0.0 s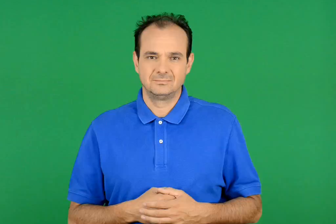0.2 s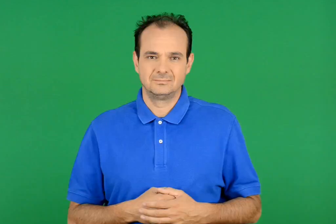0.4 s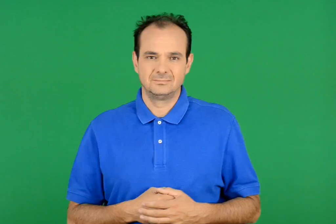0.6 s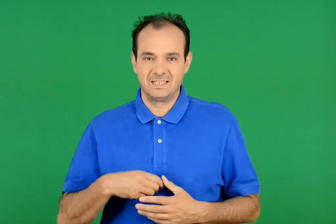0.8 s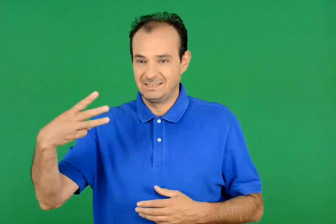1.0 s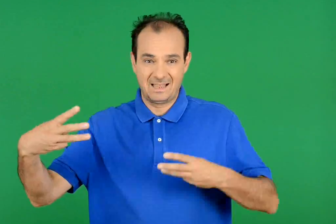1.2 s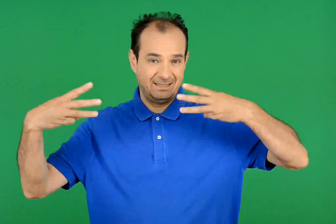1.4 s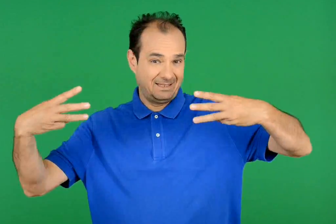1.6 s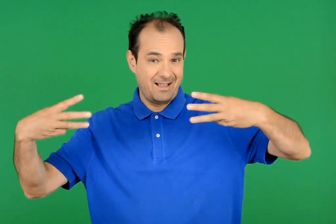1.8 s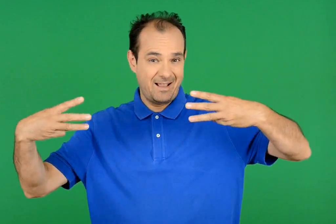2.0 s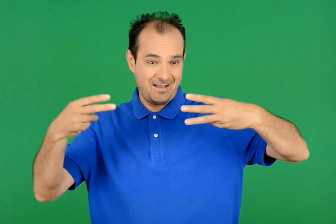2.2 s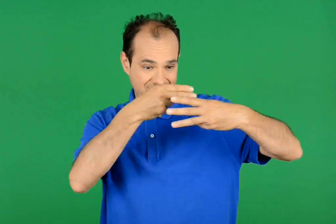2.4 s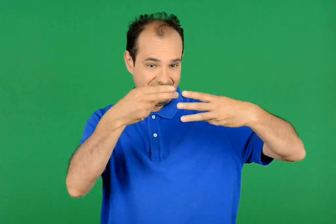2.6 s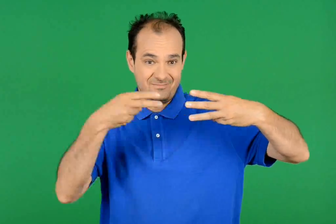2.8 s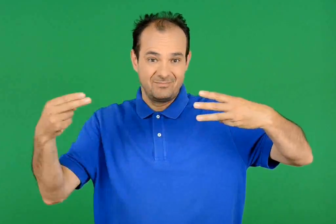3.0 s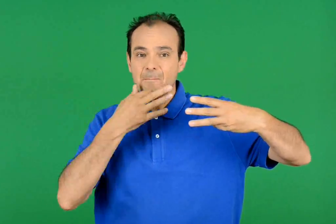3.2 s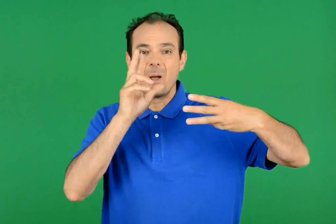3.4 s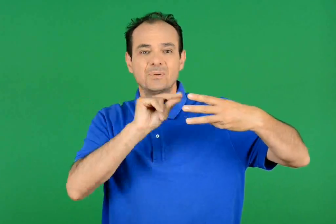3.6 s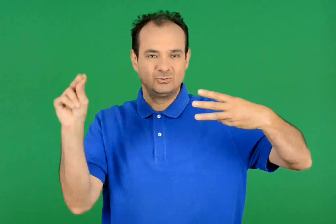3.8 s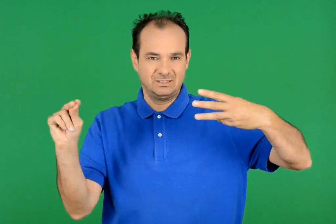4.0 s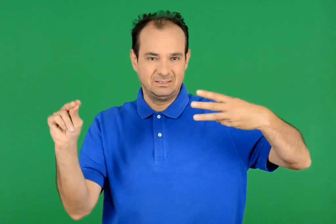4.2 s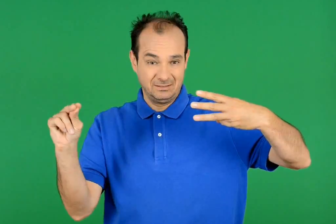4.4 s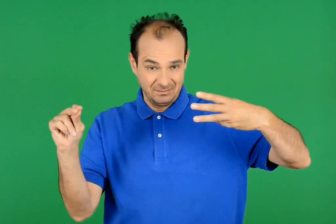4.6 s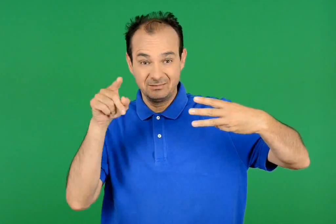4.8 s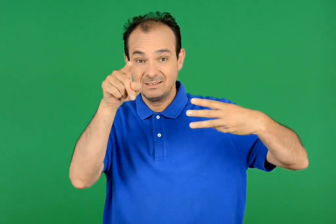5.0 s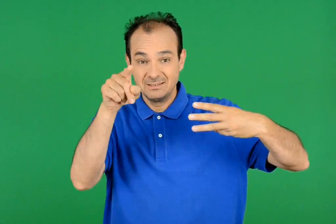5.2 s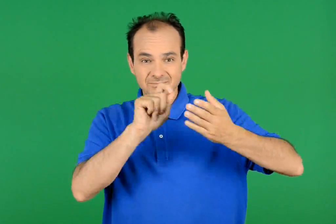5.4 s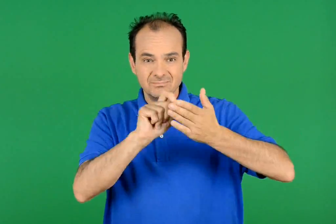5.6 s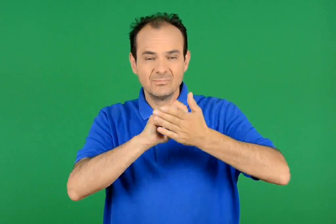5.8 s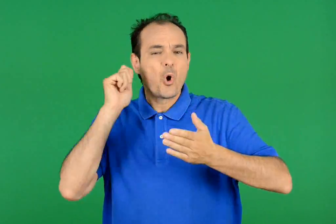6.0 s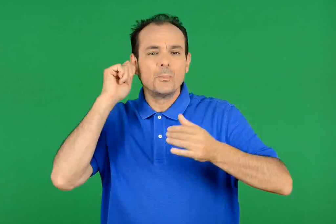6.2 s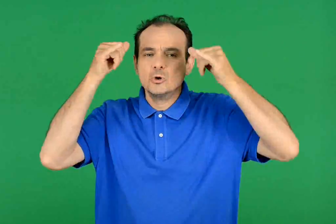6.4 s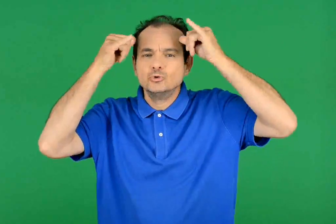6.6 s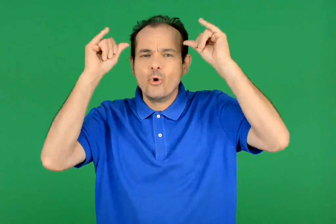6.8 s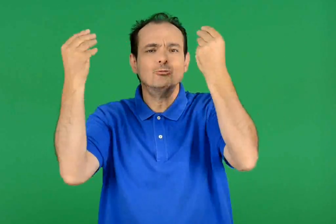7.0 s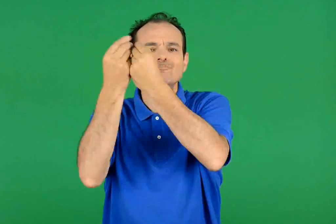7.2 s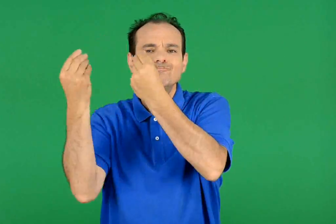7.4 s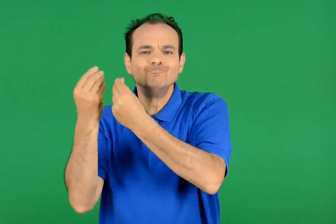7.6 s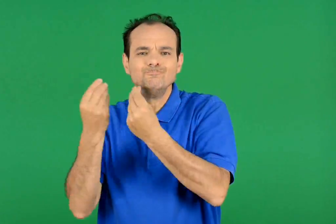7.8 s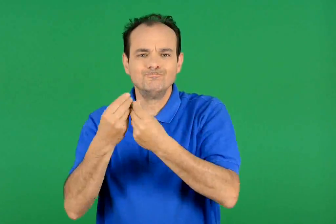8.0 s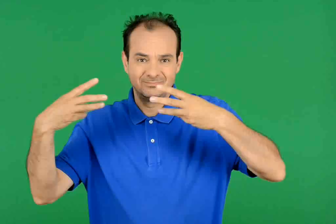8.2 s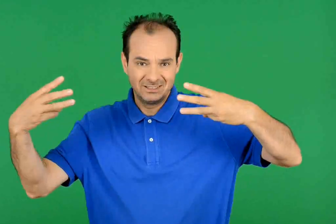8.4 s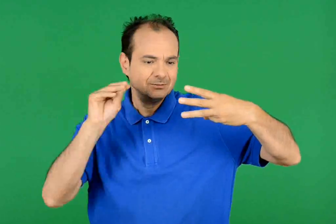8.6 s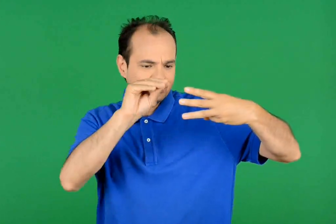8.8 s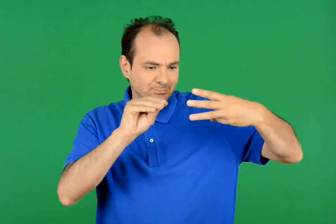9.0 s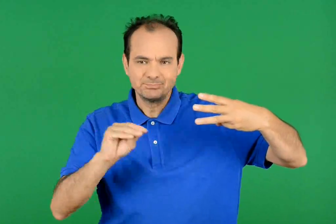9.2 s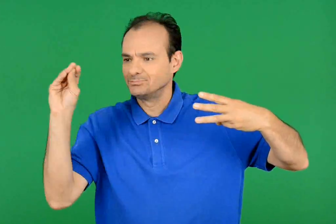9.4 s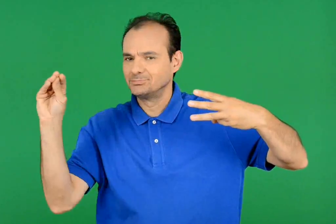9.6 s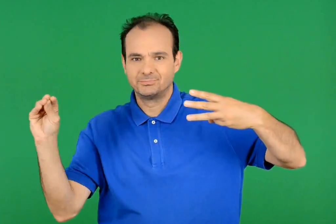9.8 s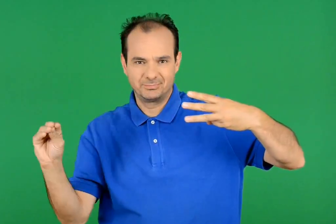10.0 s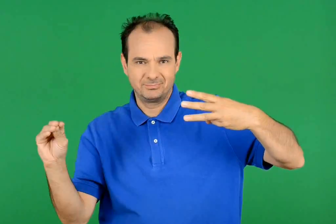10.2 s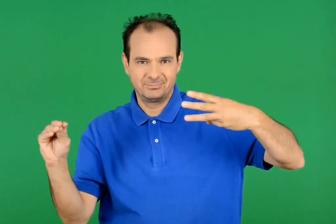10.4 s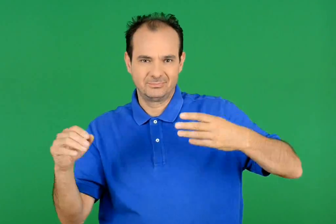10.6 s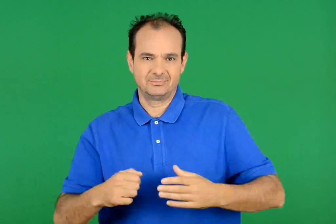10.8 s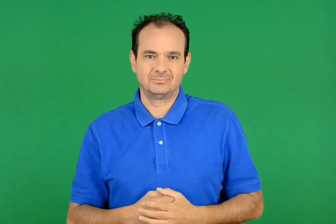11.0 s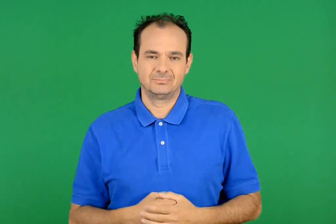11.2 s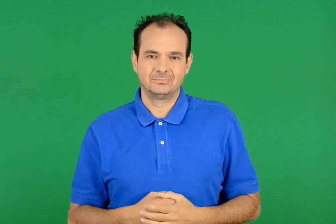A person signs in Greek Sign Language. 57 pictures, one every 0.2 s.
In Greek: συμπλήρωσε τις παρομοιώσεις με το όνομα του κατάλληλου ζώου
